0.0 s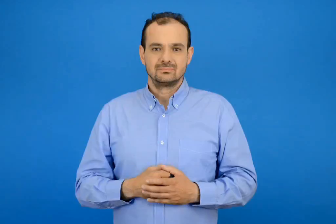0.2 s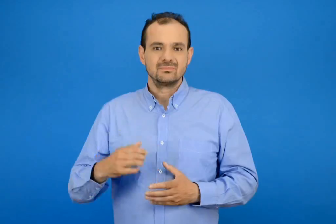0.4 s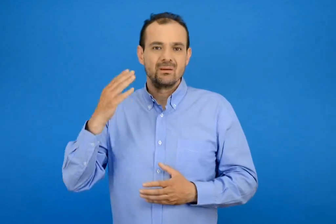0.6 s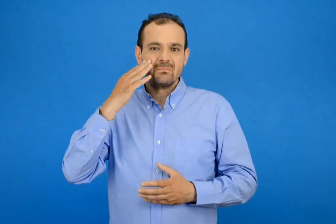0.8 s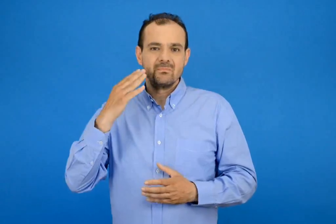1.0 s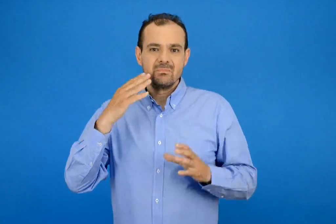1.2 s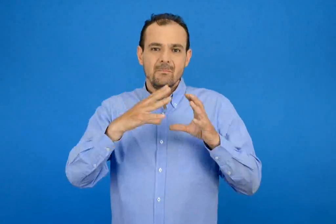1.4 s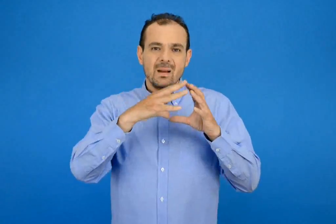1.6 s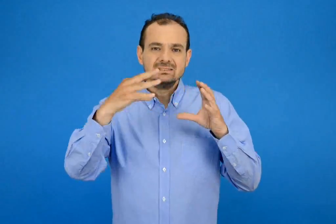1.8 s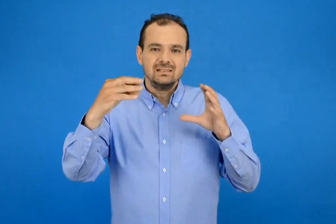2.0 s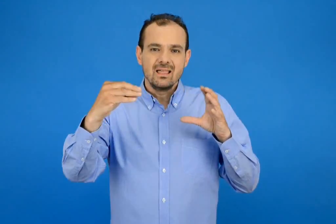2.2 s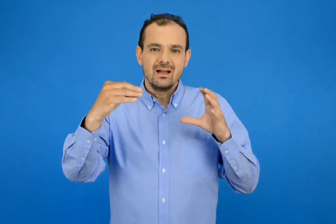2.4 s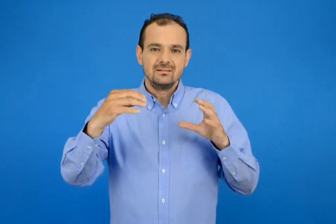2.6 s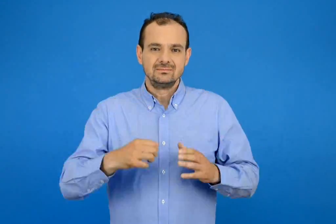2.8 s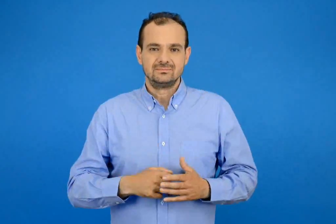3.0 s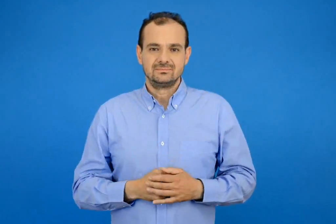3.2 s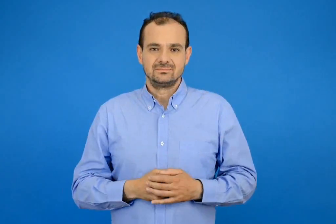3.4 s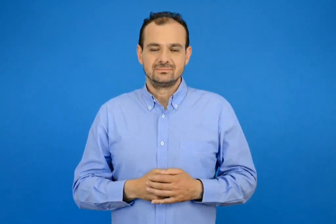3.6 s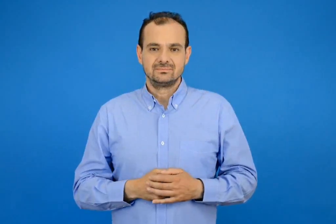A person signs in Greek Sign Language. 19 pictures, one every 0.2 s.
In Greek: μελιτζάνα
